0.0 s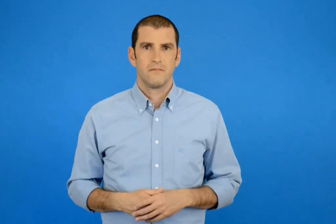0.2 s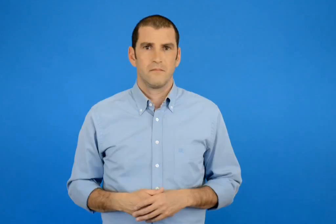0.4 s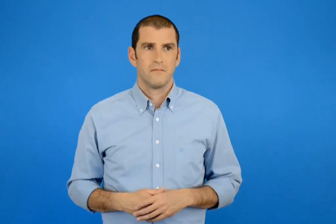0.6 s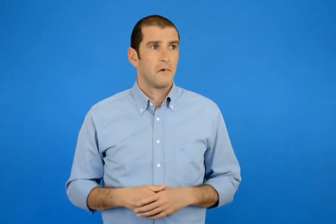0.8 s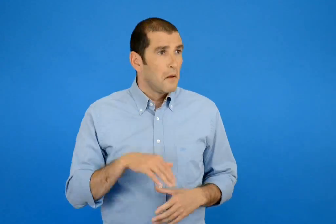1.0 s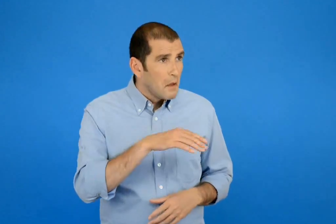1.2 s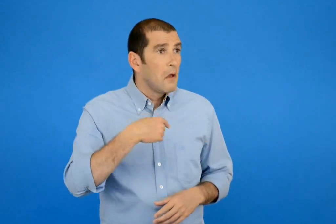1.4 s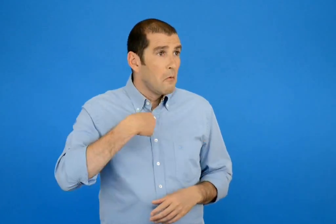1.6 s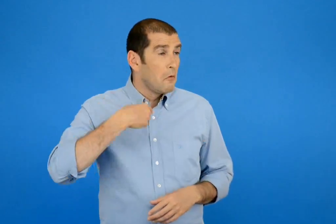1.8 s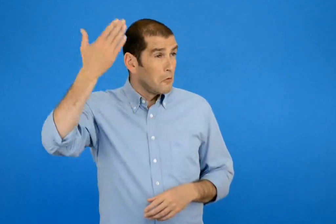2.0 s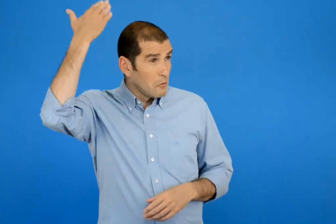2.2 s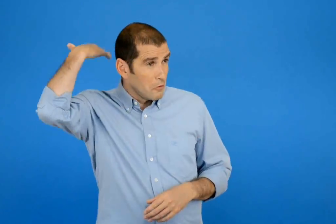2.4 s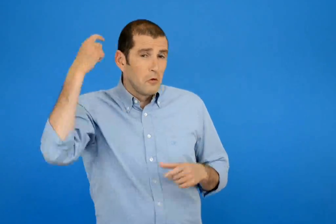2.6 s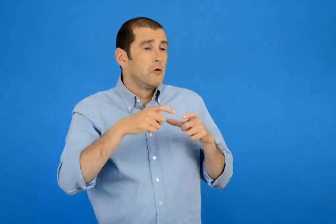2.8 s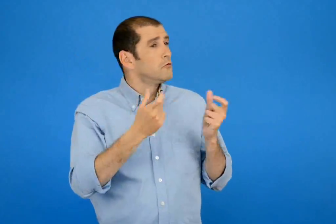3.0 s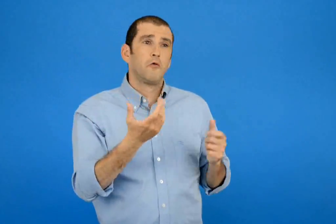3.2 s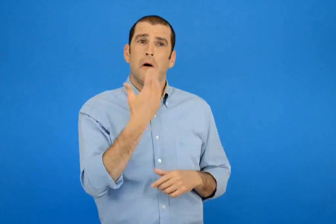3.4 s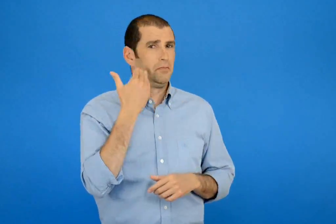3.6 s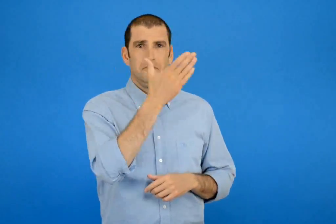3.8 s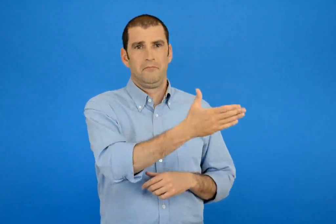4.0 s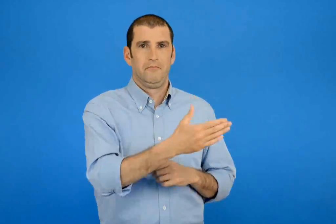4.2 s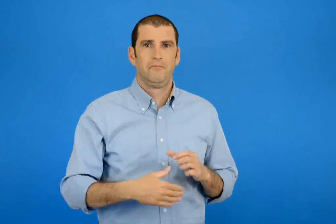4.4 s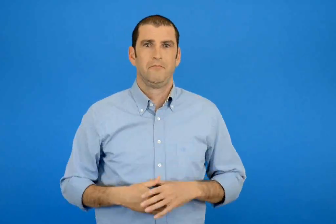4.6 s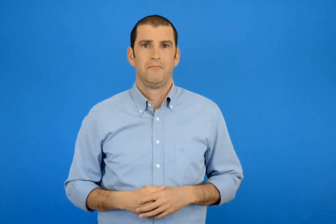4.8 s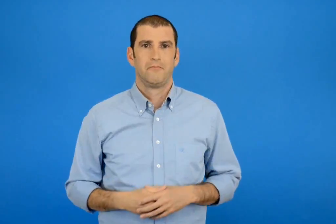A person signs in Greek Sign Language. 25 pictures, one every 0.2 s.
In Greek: εγώ τότε δεν πήγαινα σχολείο
